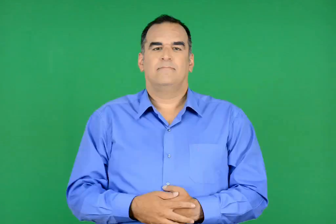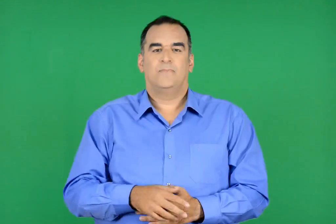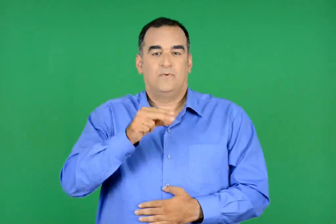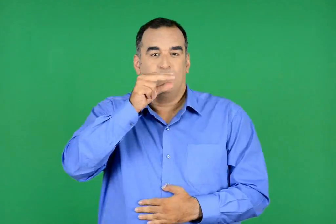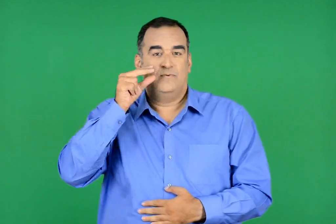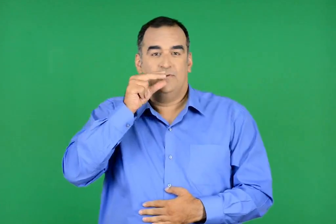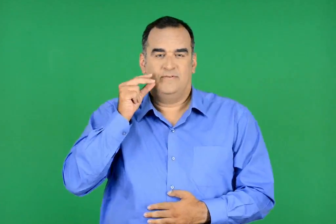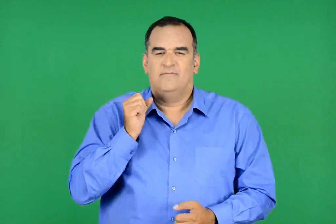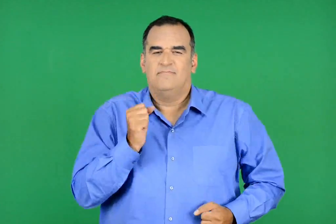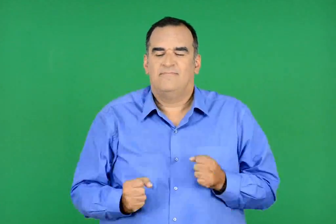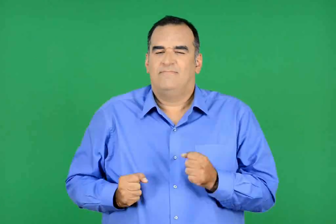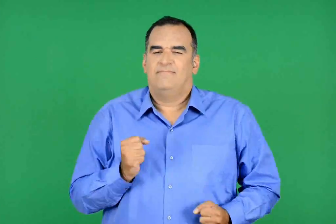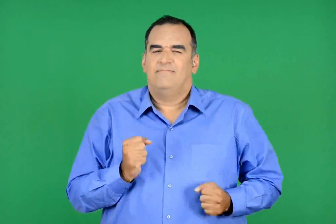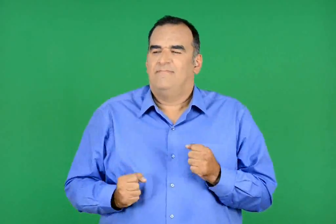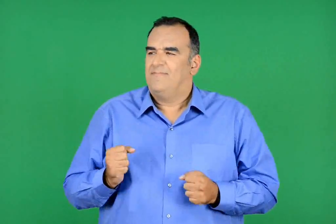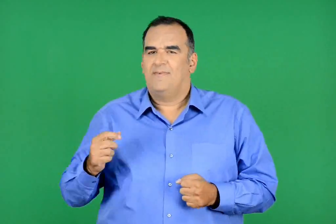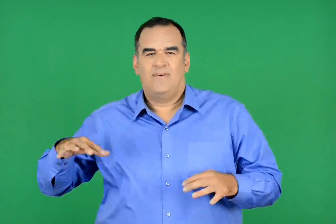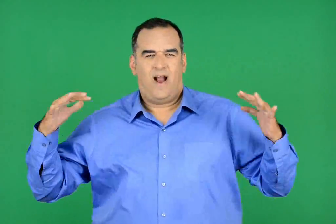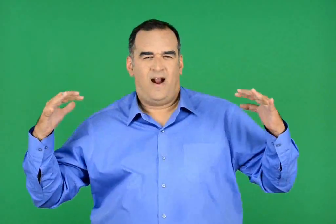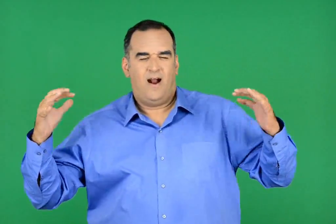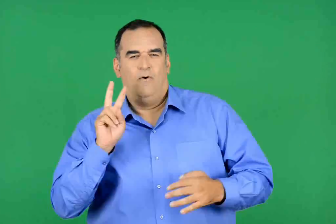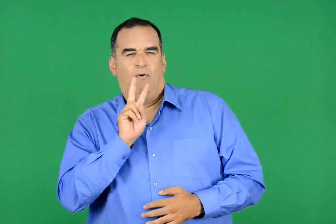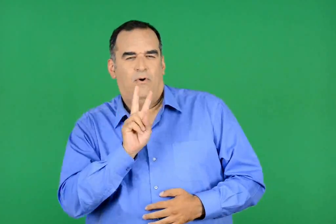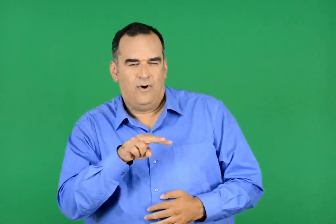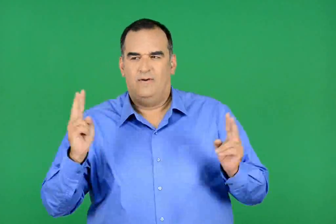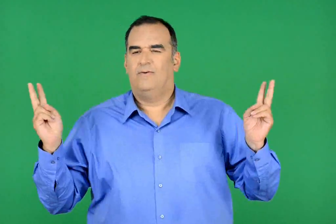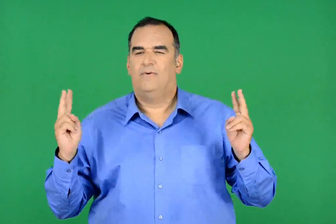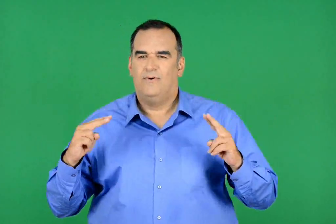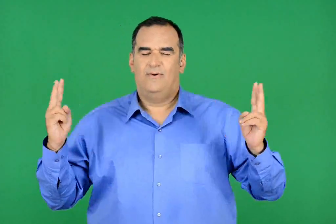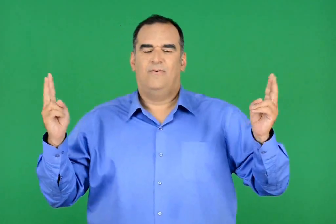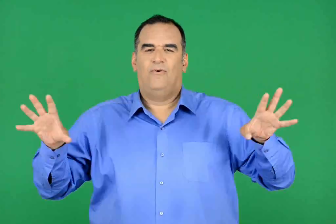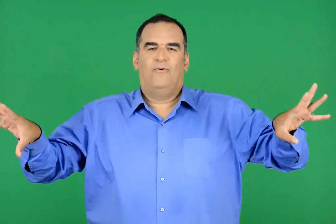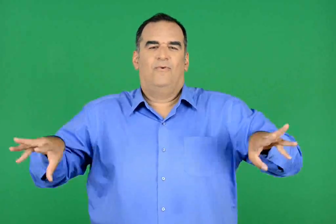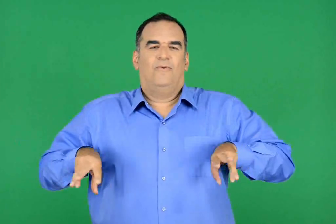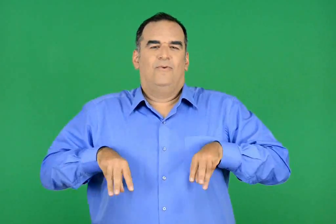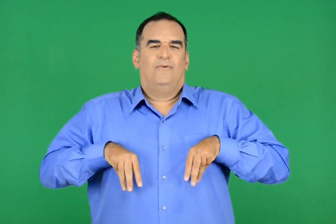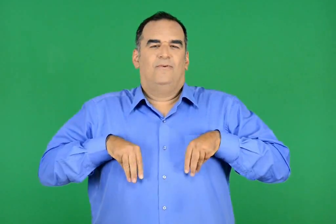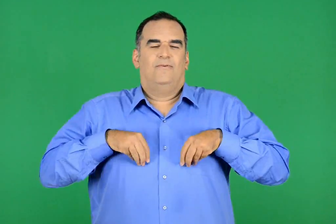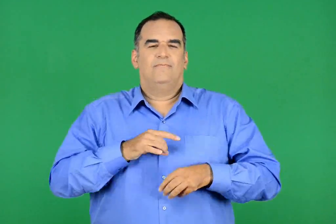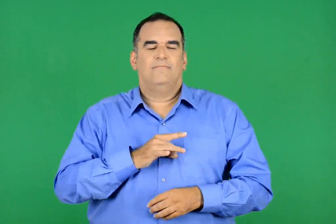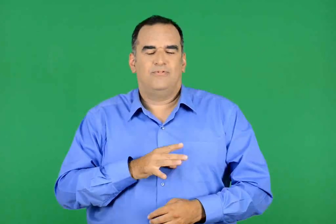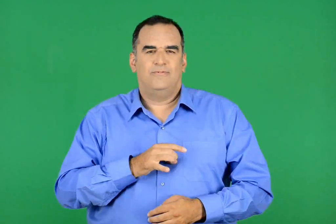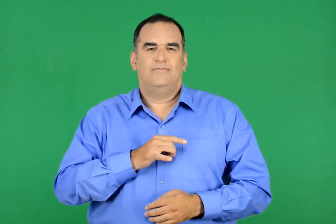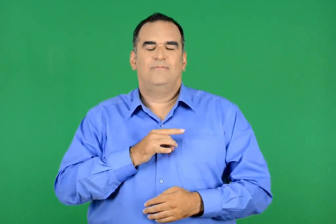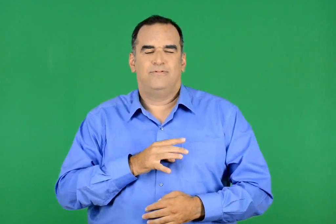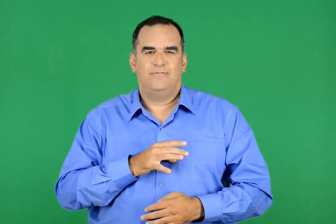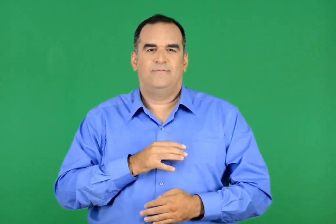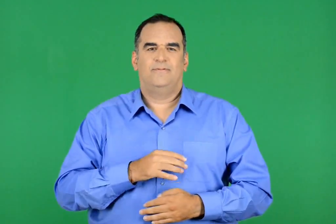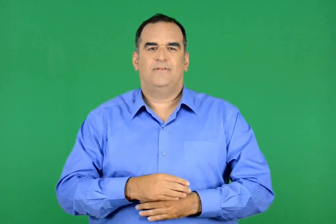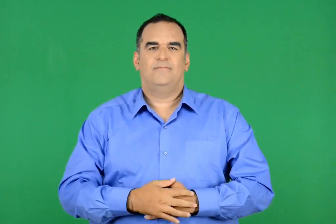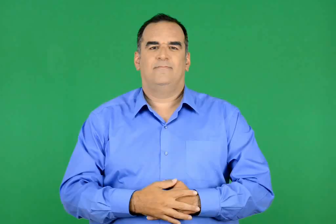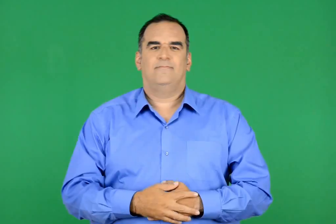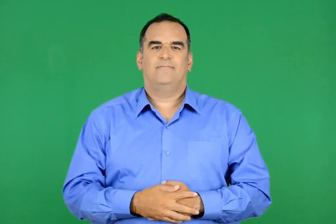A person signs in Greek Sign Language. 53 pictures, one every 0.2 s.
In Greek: ο λούης ένιωθε δίπλα του την ανάσα του κόσμου , τον παλμό του
